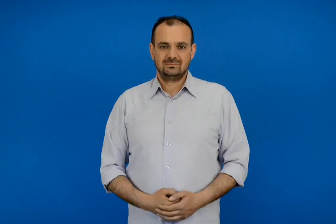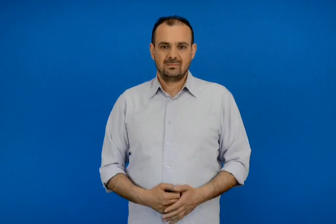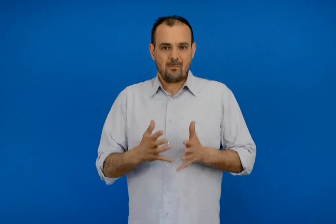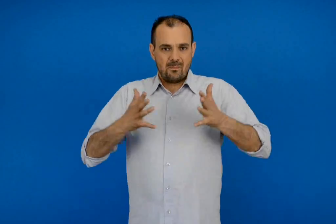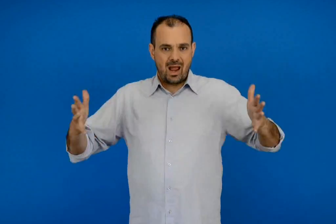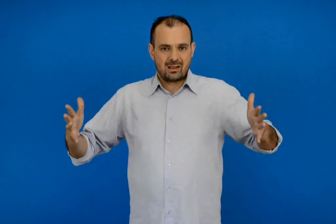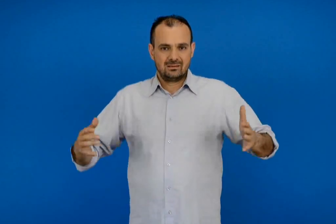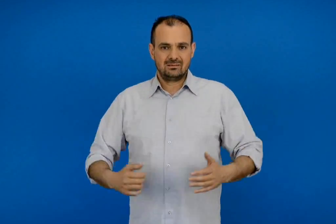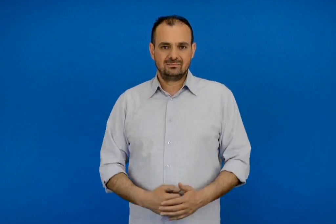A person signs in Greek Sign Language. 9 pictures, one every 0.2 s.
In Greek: μεγάλη
